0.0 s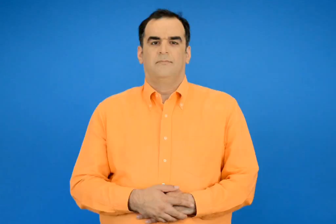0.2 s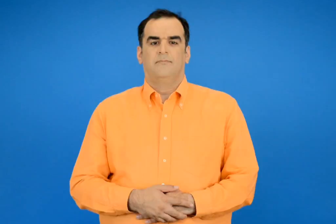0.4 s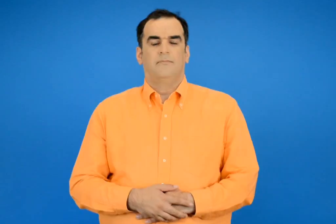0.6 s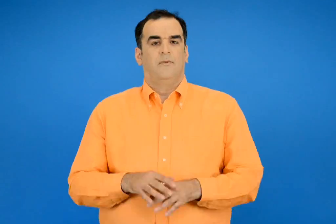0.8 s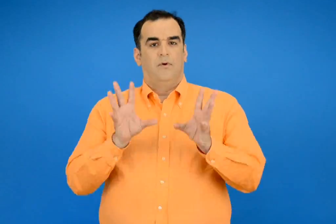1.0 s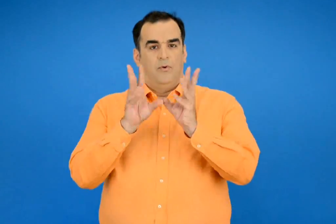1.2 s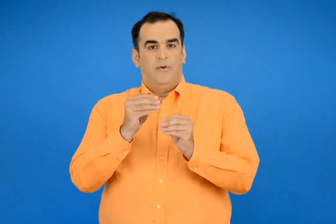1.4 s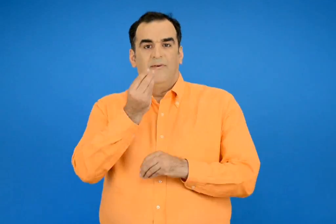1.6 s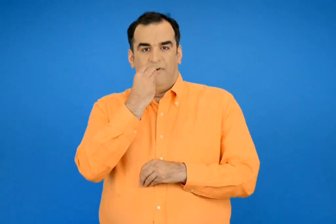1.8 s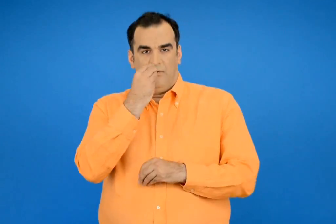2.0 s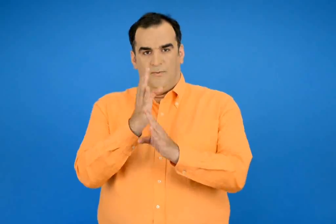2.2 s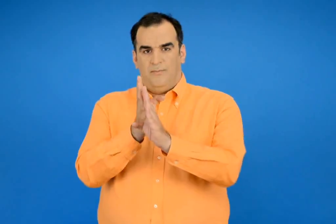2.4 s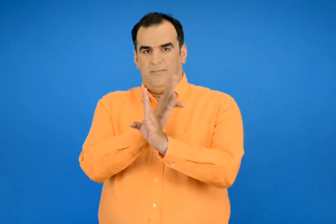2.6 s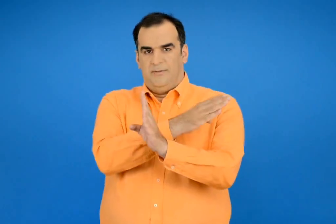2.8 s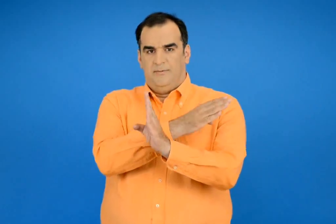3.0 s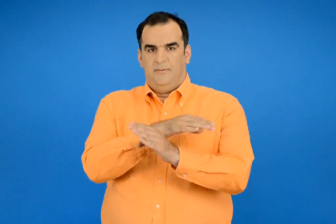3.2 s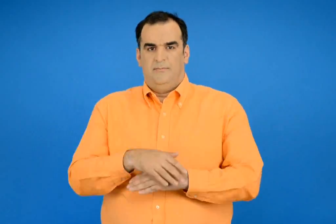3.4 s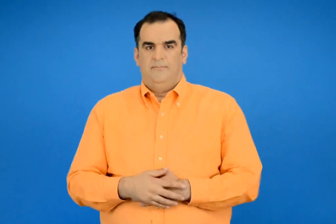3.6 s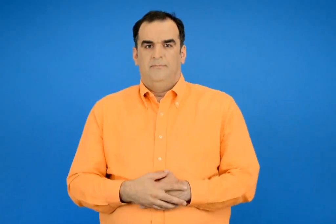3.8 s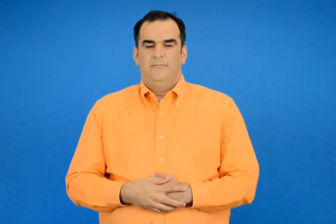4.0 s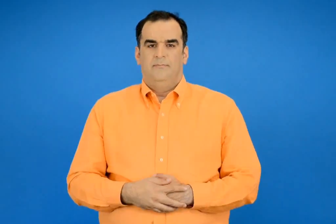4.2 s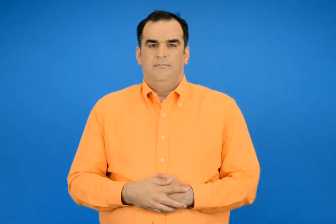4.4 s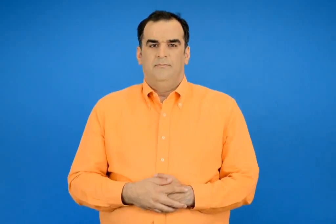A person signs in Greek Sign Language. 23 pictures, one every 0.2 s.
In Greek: το φαγητό πριν
